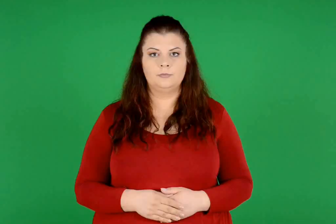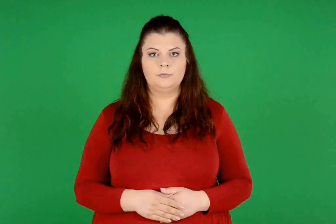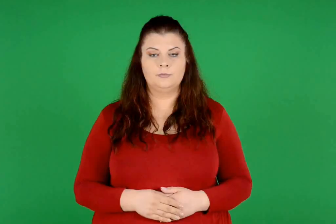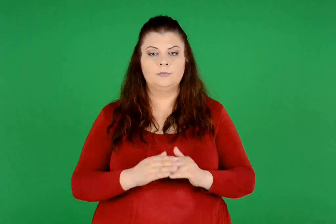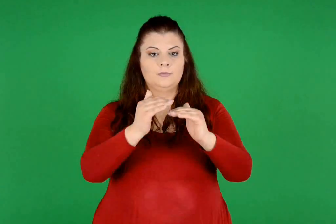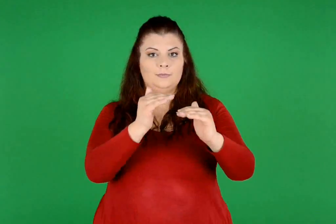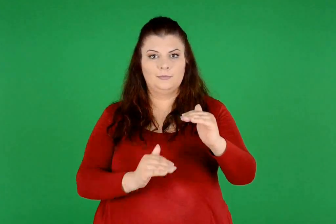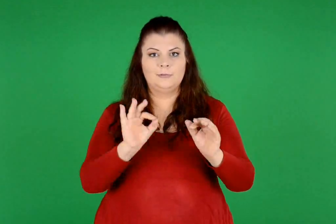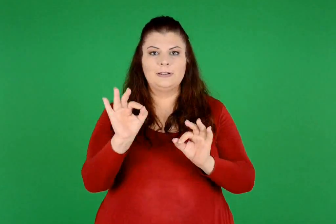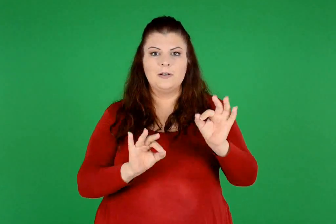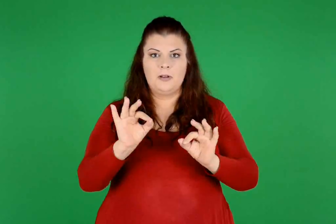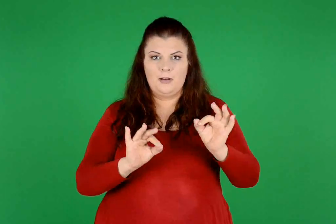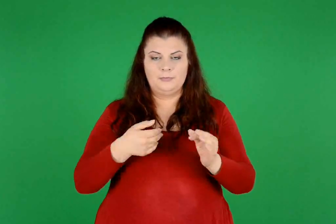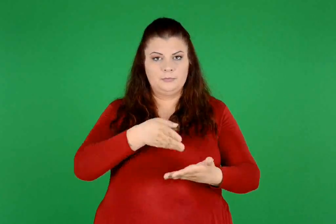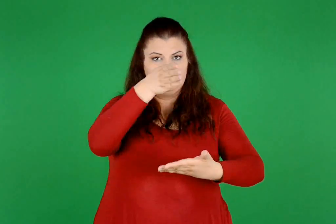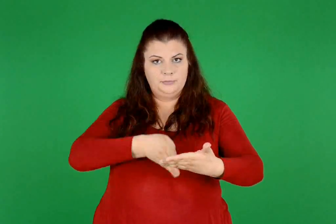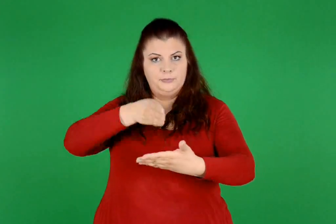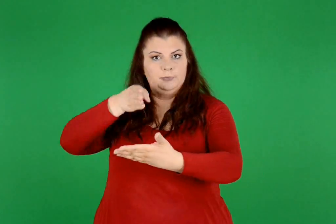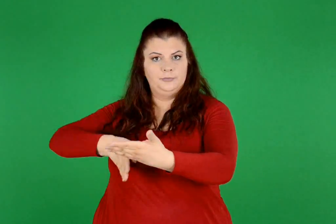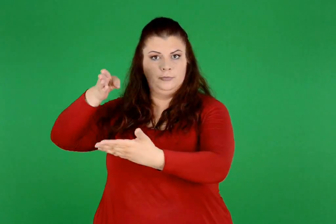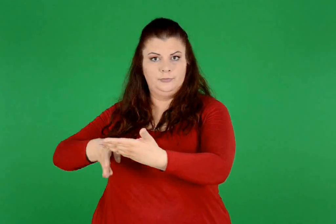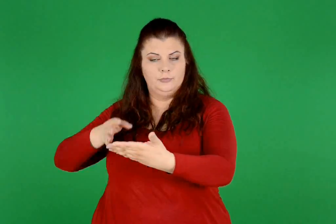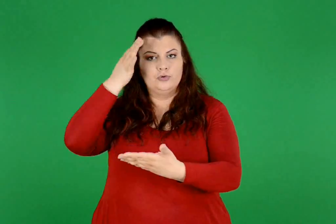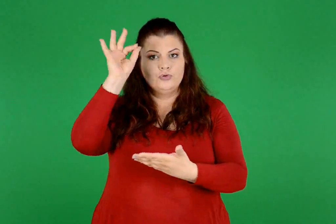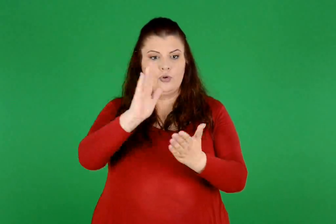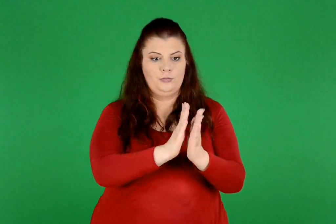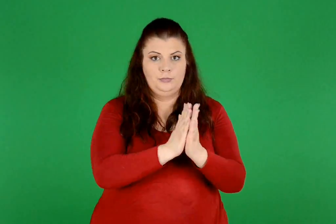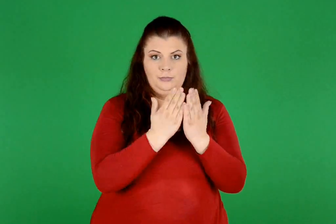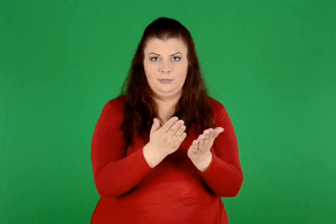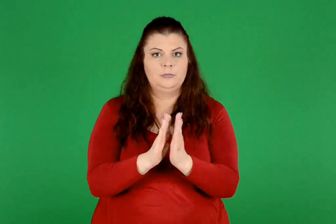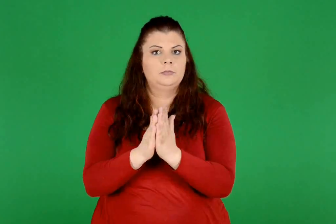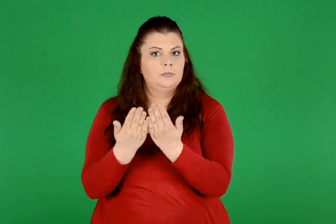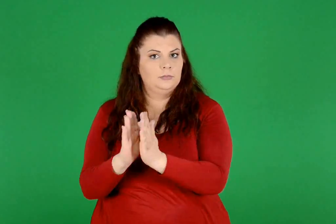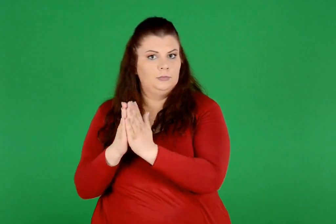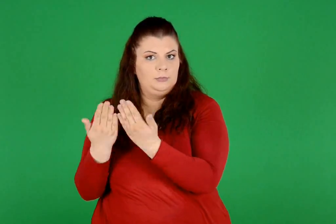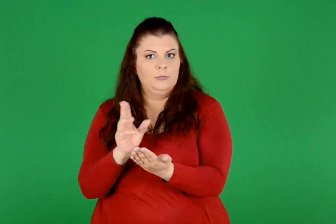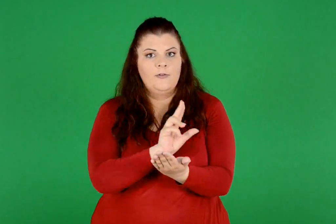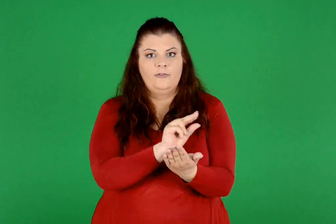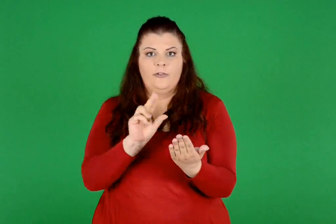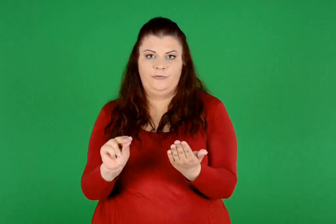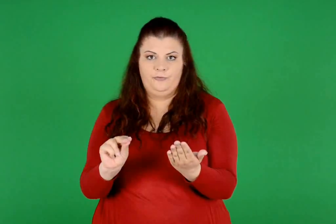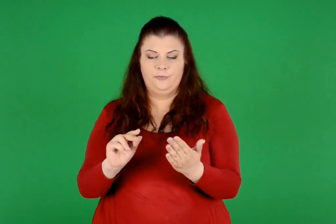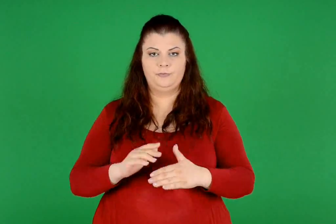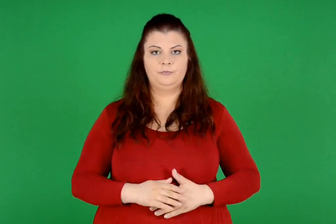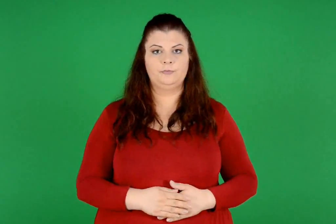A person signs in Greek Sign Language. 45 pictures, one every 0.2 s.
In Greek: χαράξαμε όλους τους άξονες συμμετρίας στα παρακάτω σχήματα , για να χωριστούν σε ίσα μέρη
